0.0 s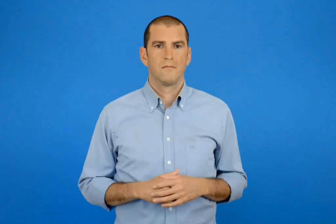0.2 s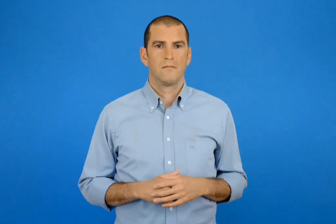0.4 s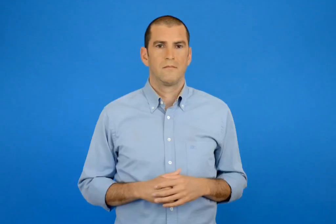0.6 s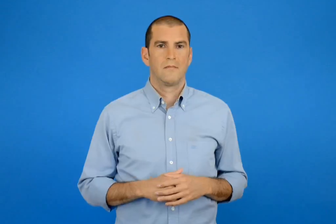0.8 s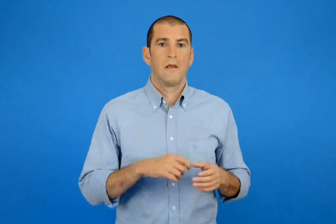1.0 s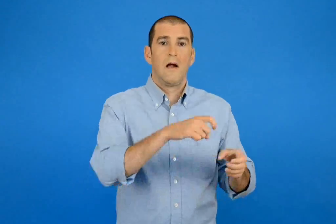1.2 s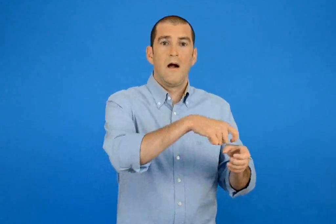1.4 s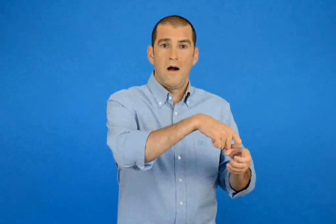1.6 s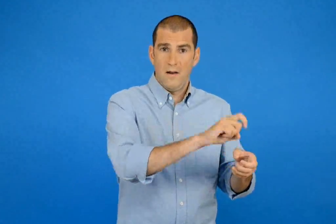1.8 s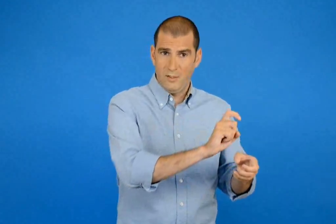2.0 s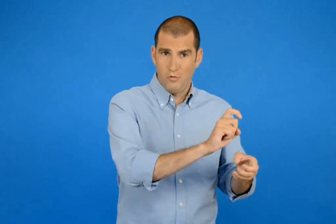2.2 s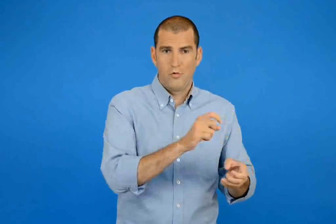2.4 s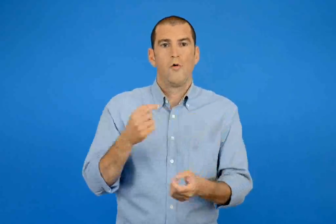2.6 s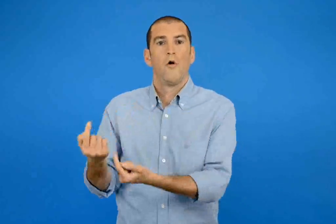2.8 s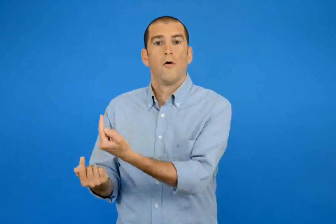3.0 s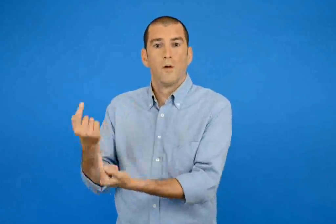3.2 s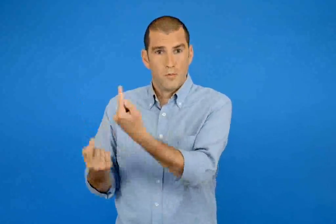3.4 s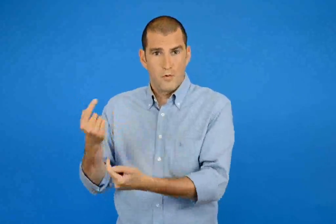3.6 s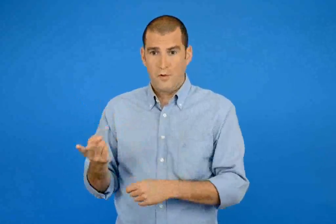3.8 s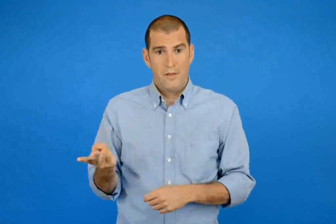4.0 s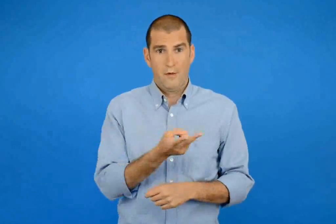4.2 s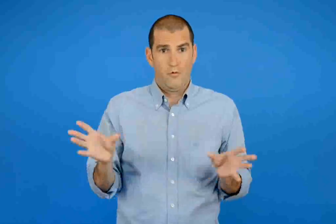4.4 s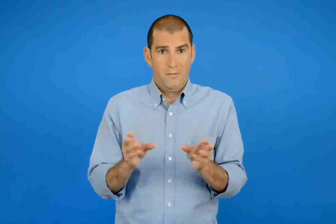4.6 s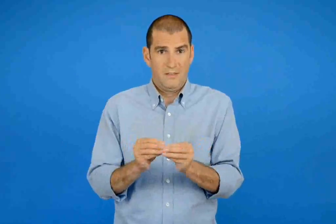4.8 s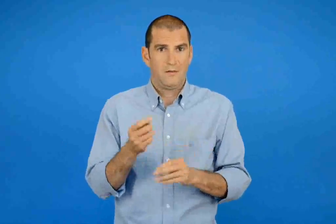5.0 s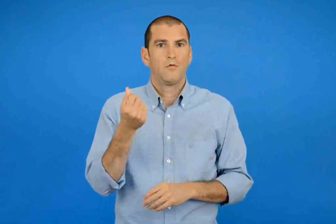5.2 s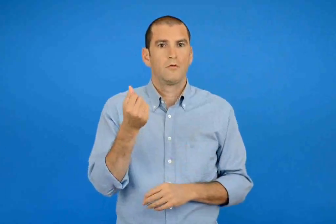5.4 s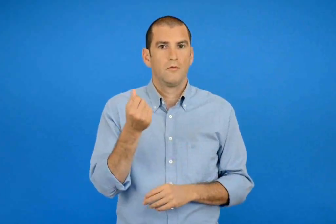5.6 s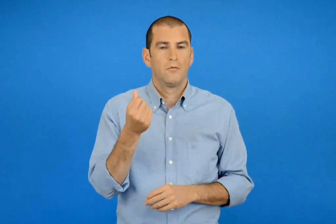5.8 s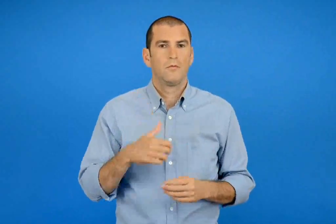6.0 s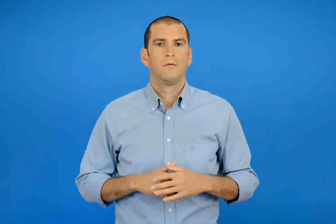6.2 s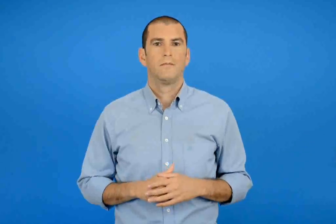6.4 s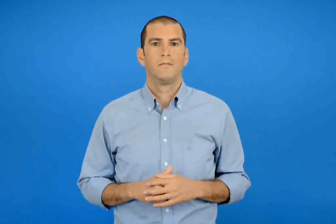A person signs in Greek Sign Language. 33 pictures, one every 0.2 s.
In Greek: το αναψυκτικό και το ποπκορν κοστίζουν
